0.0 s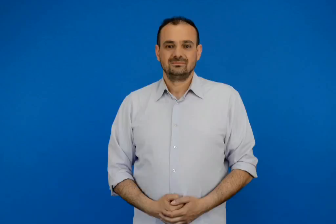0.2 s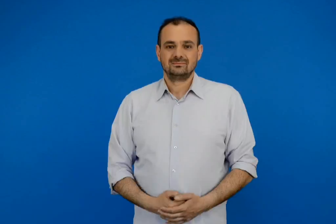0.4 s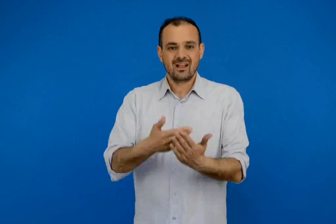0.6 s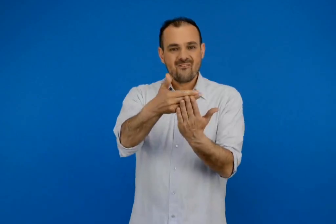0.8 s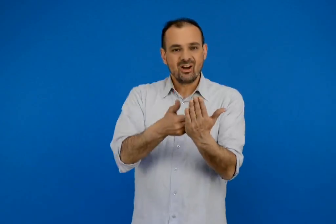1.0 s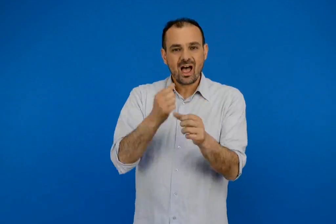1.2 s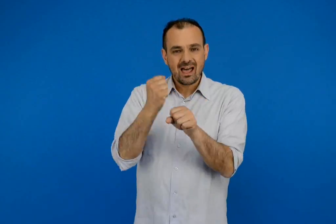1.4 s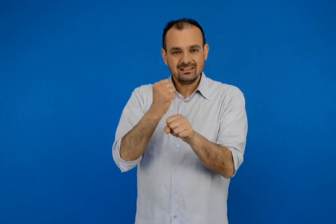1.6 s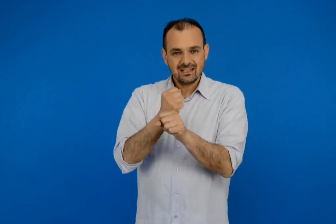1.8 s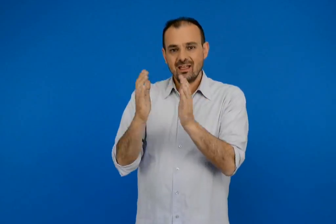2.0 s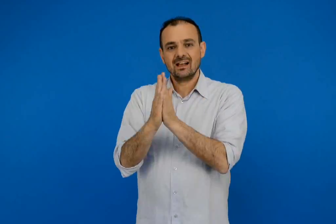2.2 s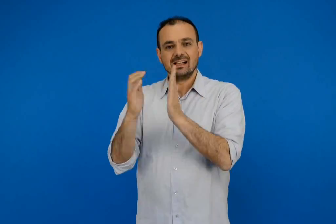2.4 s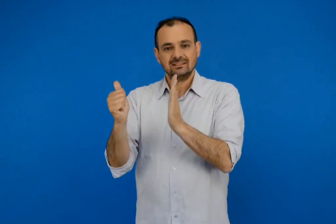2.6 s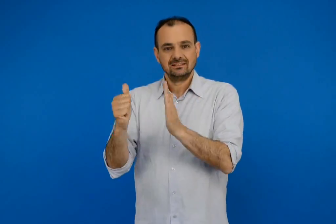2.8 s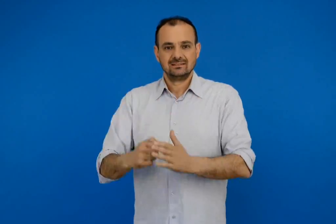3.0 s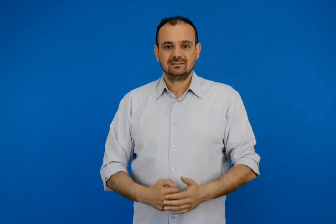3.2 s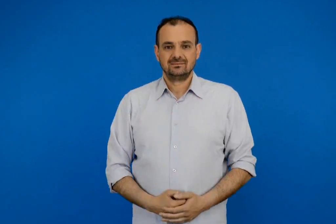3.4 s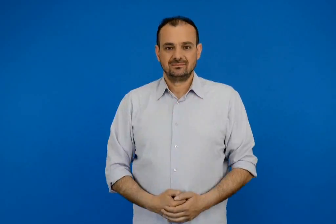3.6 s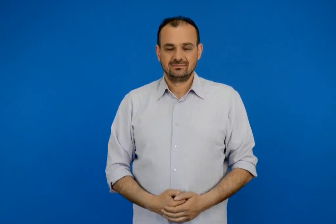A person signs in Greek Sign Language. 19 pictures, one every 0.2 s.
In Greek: φύλλο εργασίας 16
